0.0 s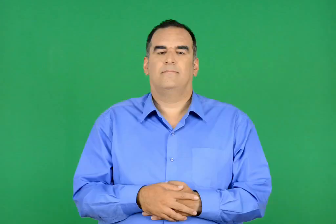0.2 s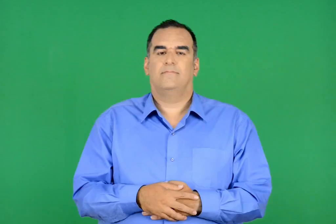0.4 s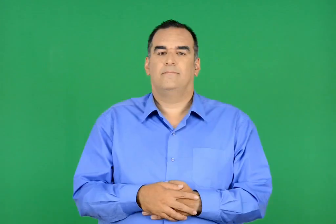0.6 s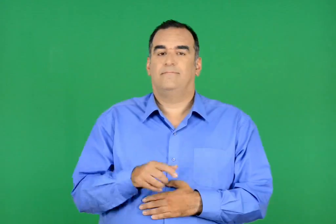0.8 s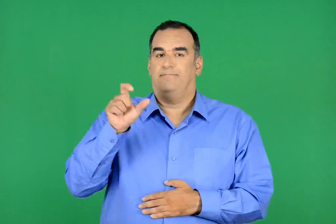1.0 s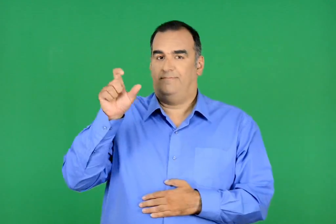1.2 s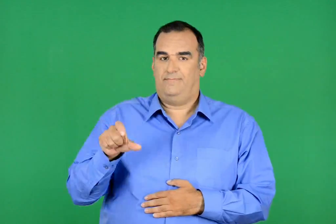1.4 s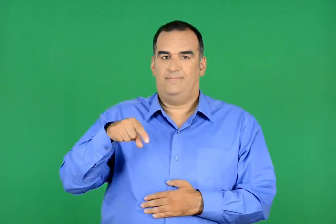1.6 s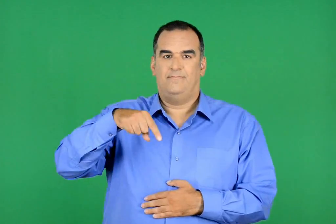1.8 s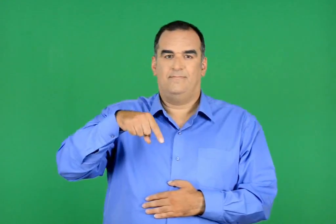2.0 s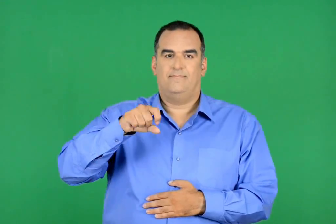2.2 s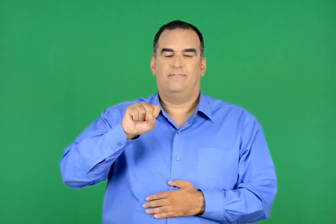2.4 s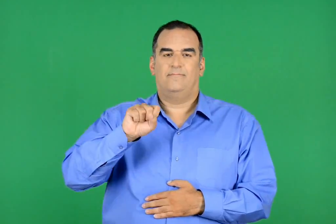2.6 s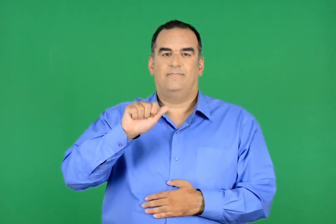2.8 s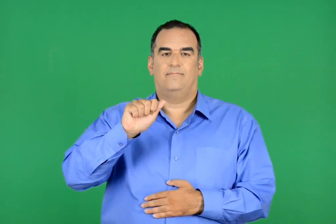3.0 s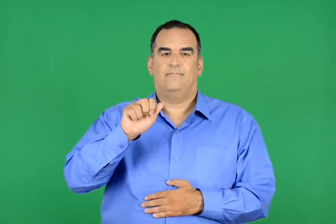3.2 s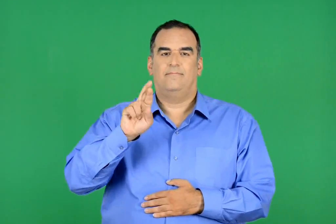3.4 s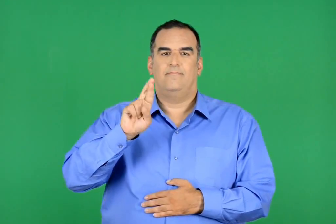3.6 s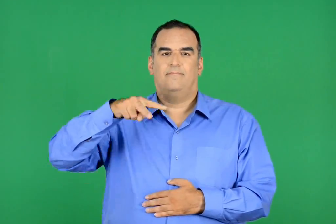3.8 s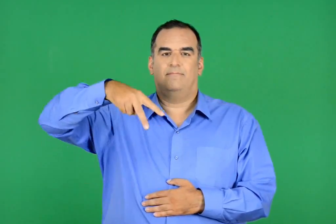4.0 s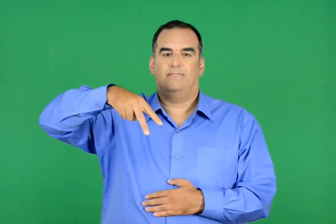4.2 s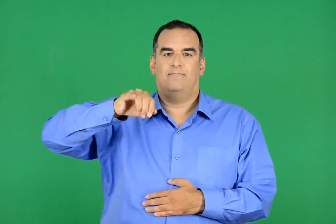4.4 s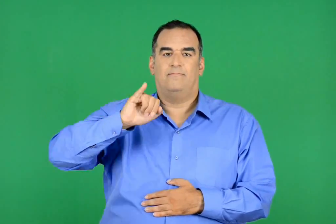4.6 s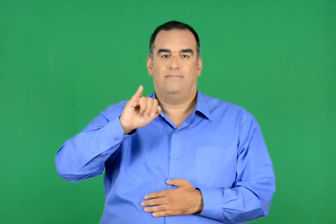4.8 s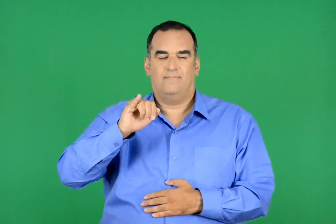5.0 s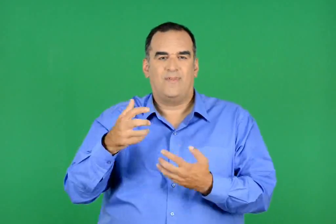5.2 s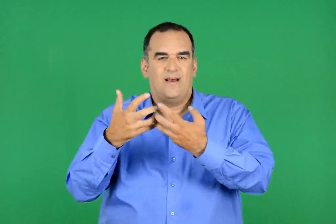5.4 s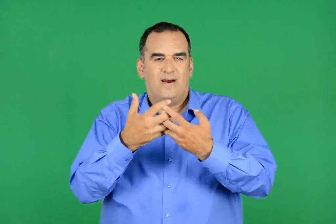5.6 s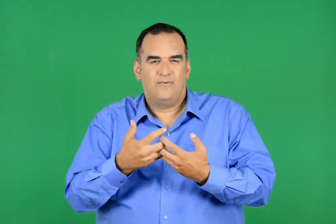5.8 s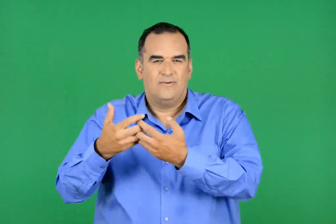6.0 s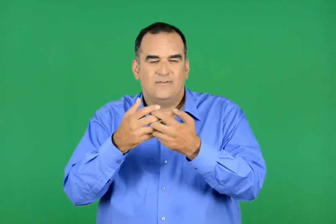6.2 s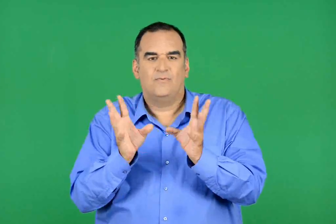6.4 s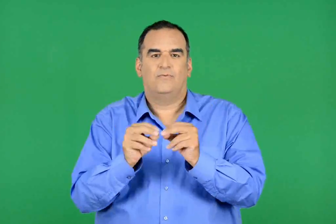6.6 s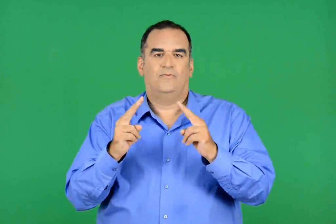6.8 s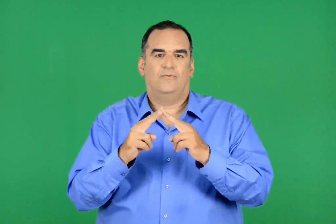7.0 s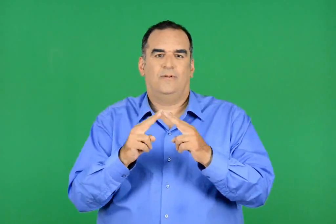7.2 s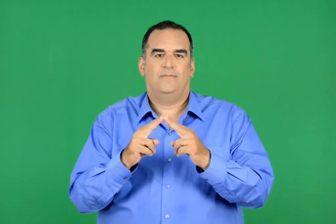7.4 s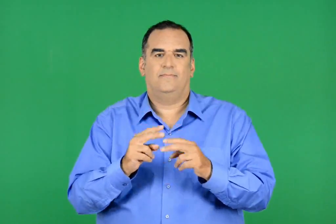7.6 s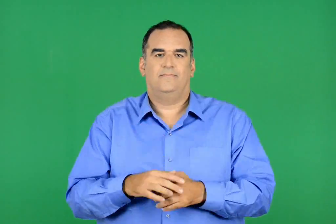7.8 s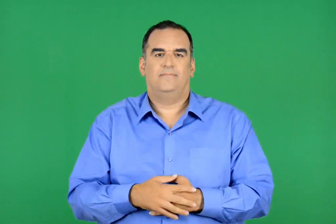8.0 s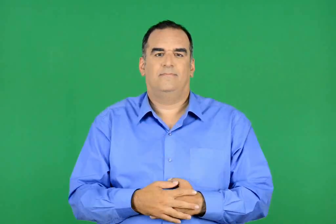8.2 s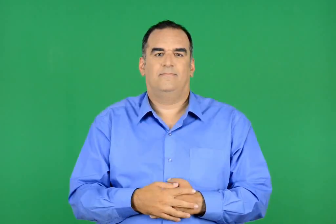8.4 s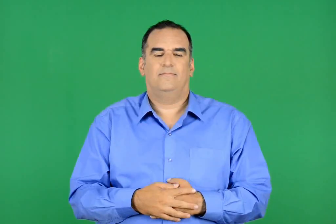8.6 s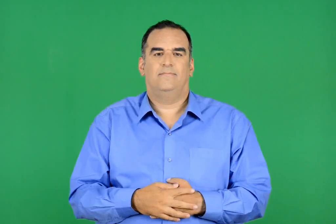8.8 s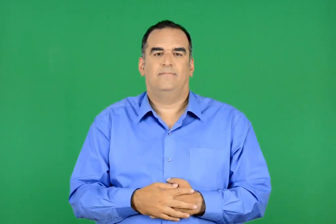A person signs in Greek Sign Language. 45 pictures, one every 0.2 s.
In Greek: ο τσάρλι και το εργοστάσιο σοκολάτας
